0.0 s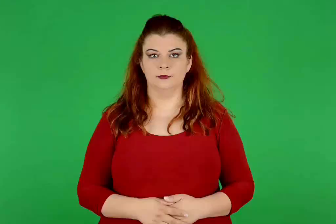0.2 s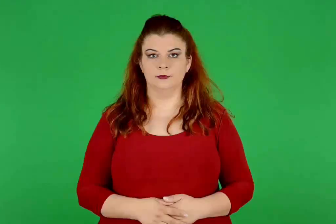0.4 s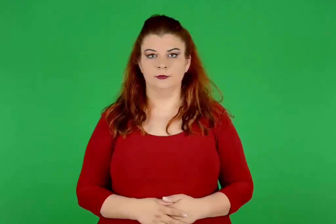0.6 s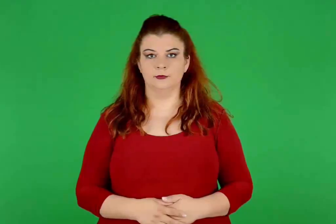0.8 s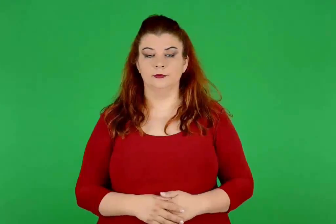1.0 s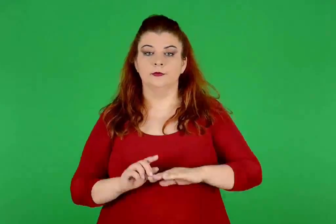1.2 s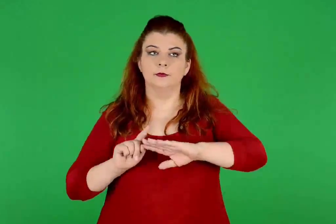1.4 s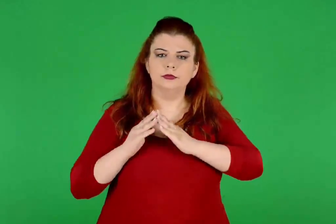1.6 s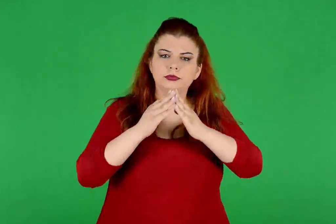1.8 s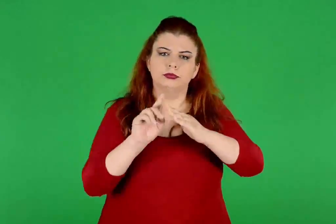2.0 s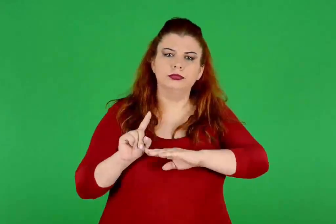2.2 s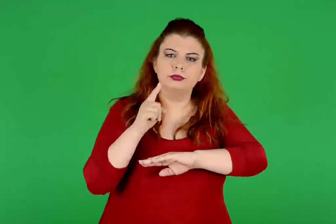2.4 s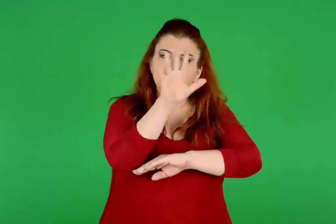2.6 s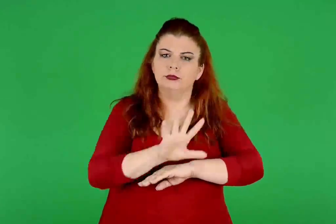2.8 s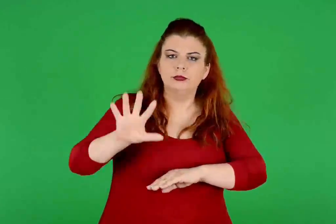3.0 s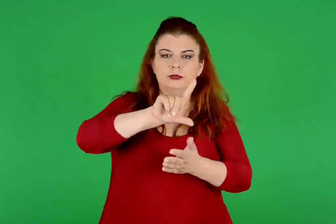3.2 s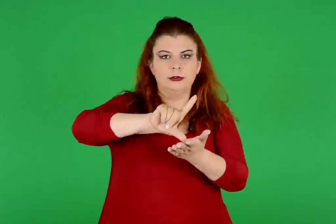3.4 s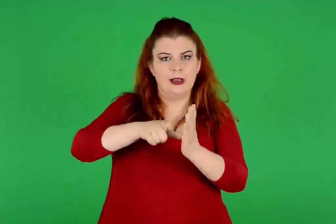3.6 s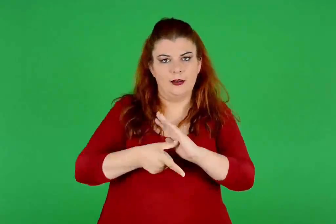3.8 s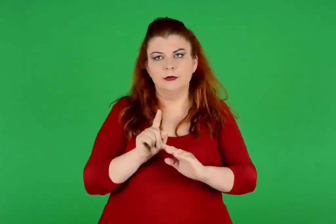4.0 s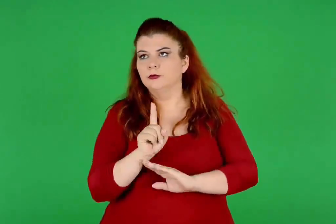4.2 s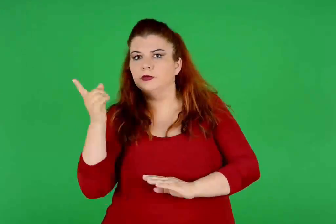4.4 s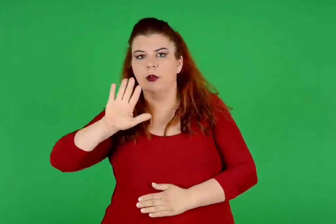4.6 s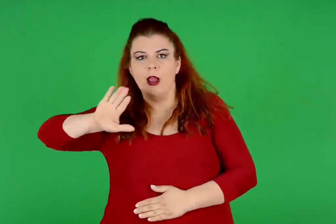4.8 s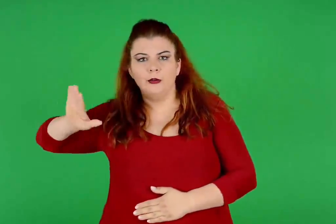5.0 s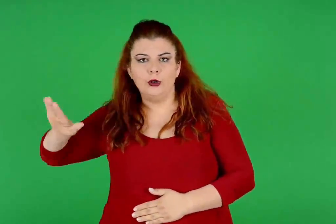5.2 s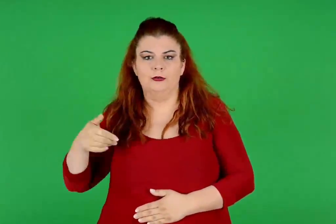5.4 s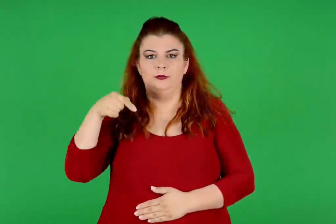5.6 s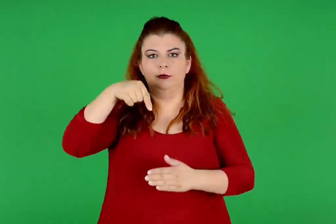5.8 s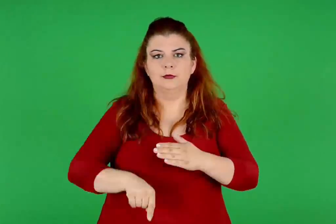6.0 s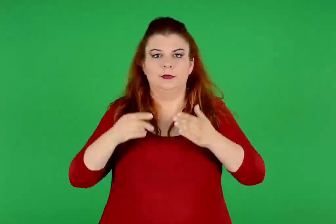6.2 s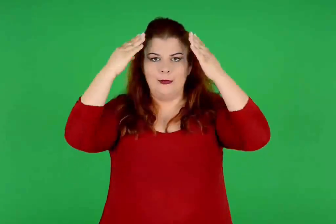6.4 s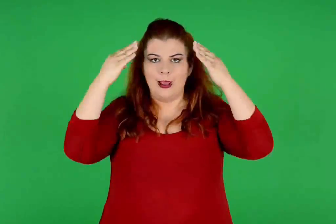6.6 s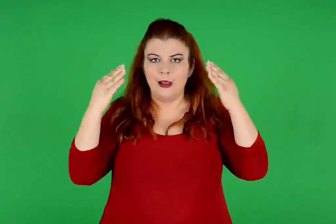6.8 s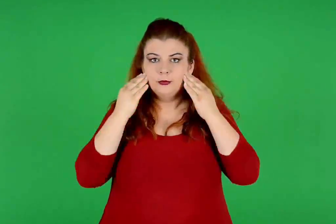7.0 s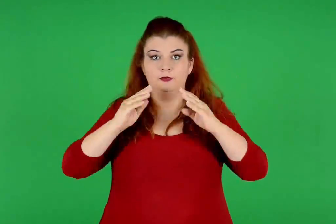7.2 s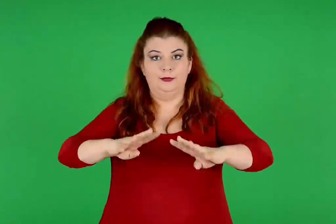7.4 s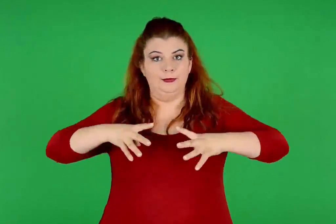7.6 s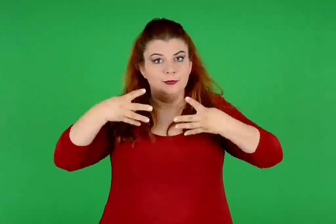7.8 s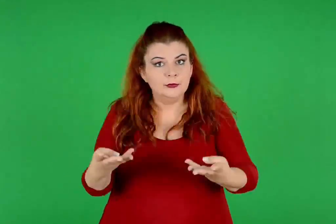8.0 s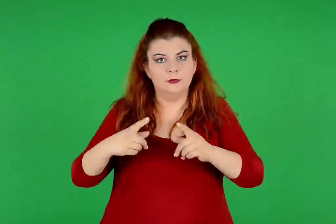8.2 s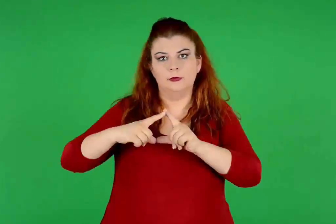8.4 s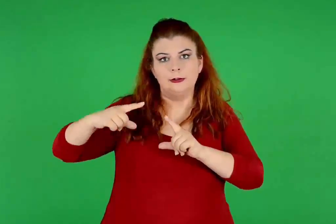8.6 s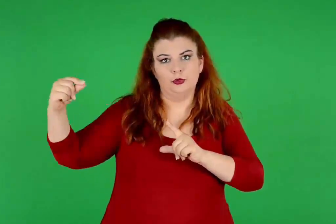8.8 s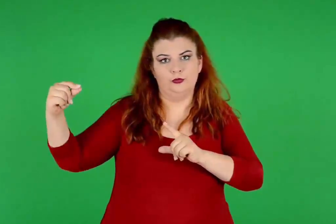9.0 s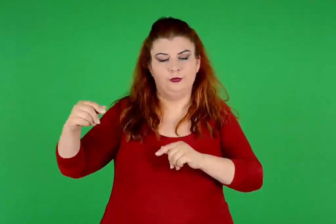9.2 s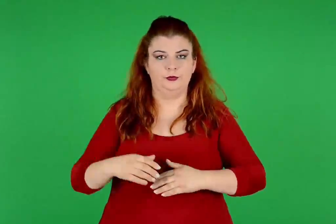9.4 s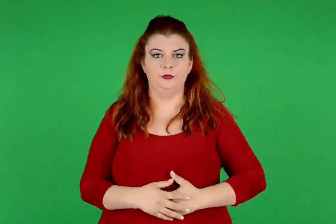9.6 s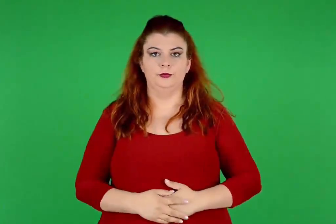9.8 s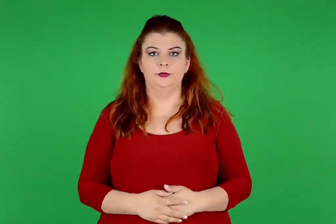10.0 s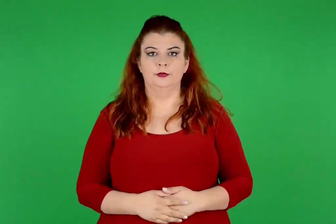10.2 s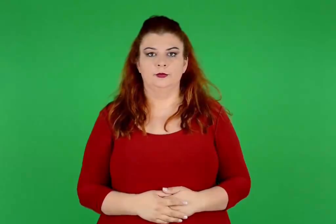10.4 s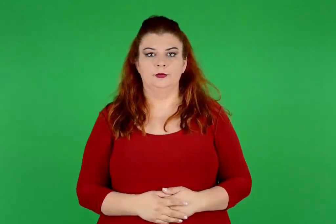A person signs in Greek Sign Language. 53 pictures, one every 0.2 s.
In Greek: ταξίδευαν σε όλες τις κυκλάδες κι έφταναν μέχρι την ανατολή , την αίγυπτο , την τροία και την κύπρο
